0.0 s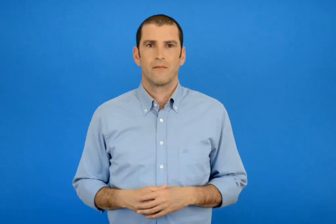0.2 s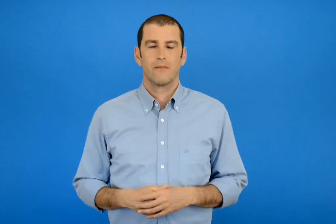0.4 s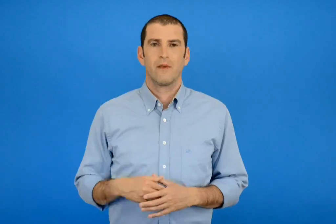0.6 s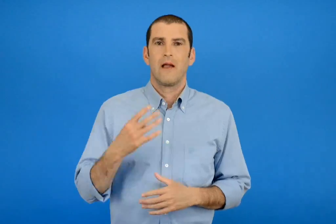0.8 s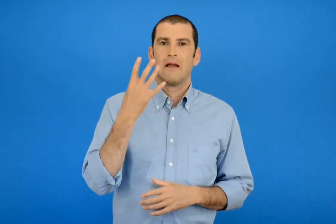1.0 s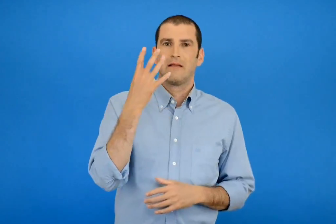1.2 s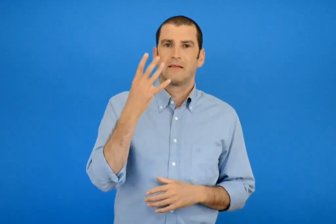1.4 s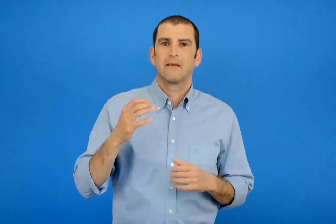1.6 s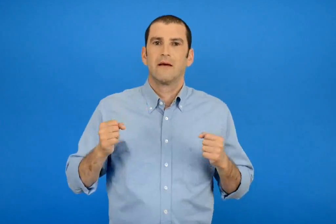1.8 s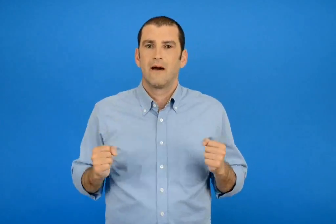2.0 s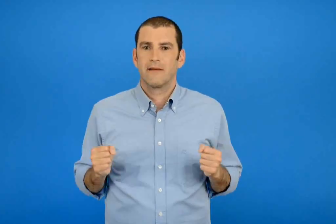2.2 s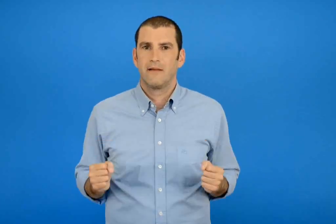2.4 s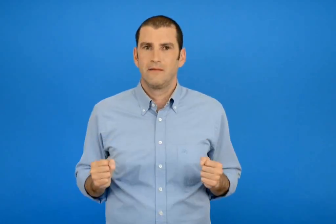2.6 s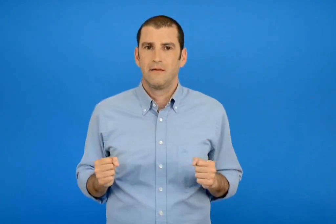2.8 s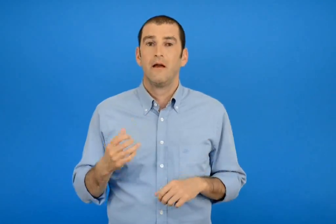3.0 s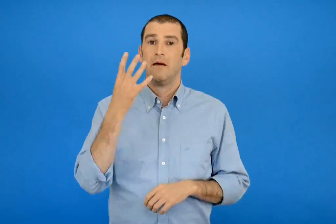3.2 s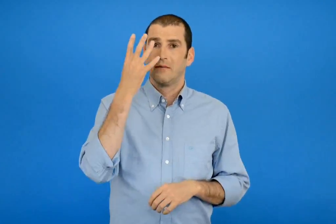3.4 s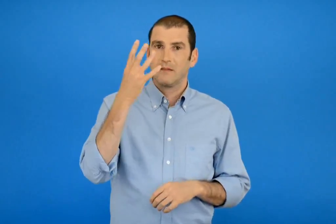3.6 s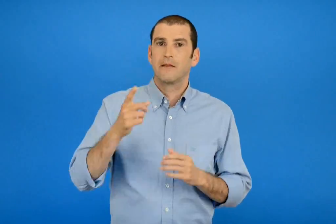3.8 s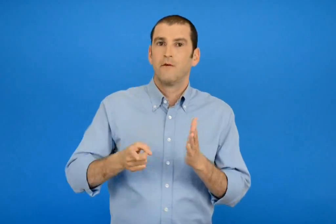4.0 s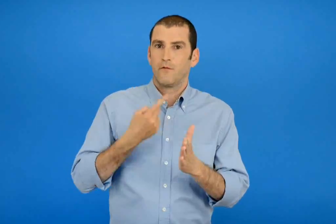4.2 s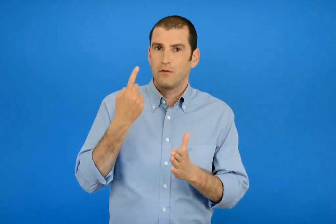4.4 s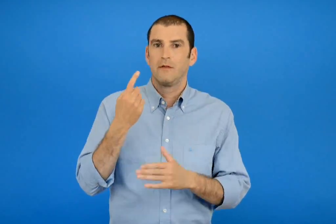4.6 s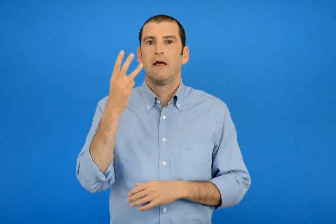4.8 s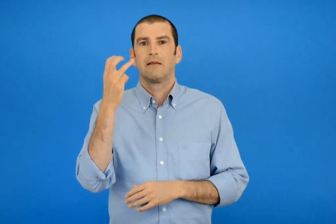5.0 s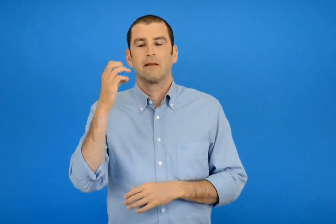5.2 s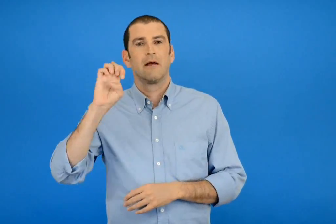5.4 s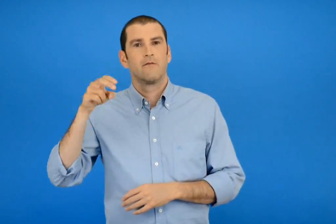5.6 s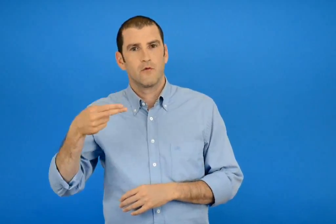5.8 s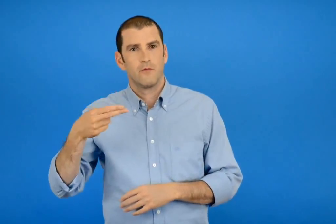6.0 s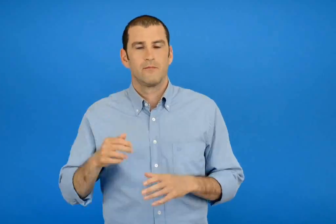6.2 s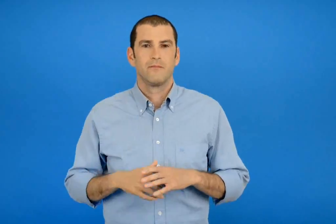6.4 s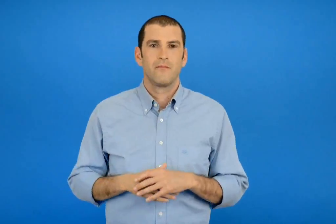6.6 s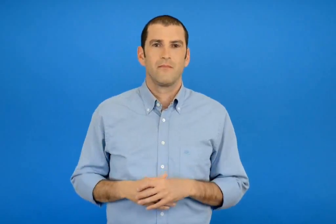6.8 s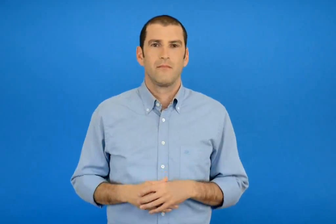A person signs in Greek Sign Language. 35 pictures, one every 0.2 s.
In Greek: 4 καρέκλες 4 x 30 €
